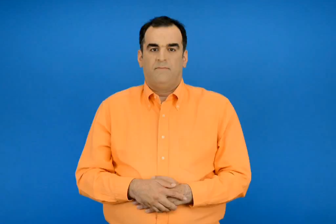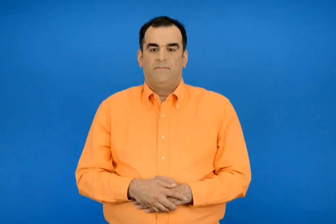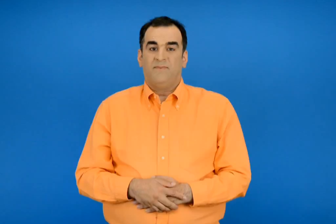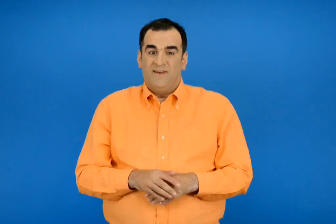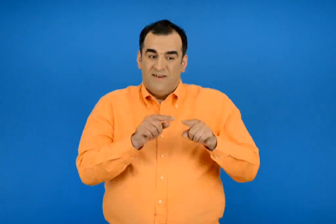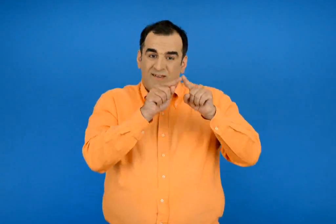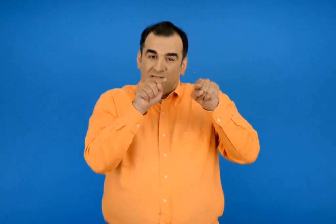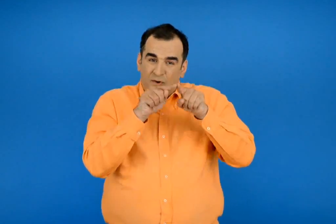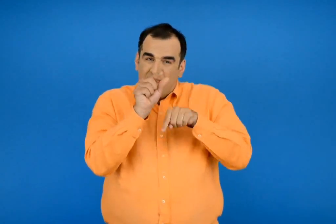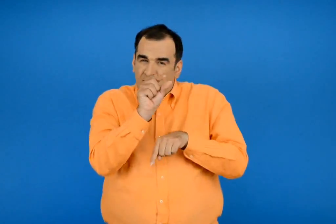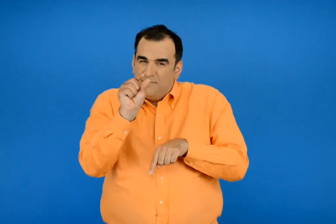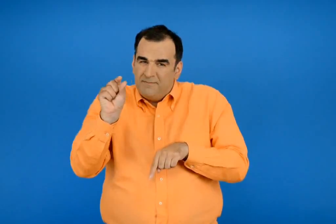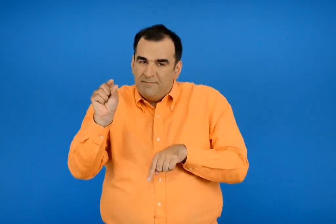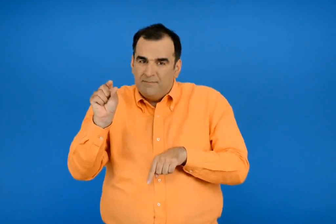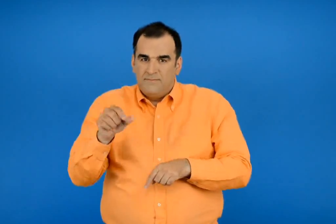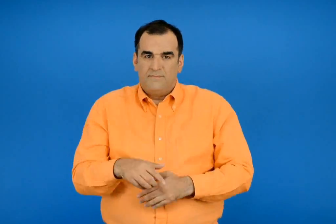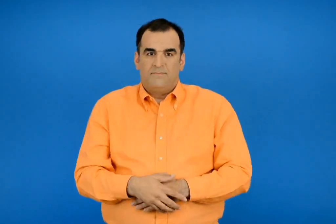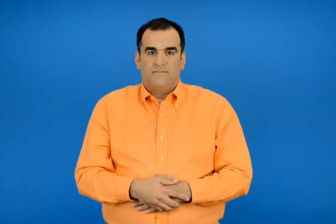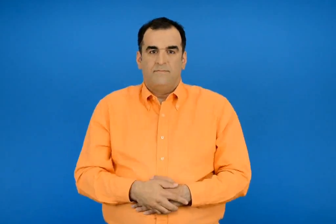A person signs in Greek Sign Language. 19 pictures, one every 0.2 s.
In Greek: τετραγωνάκια
